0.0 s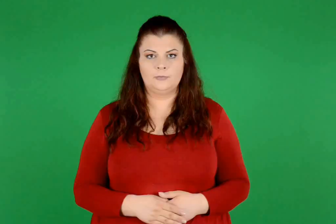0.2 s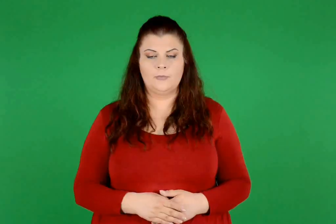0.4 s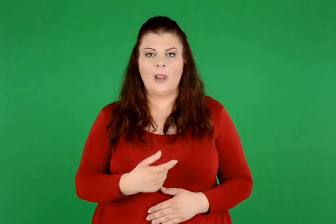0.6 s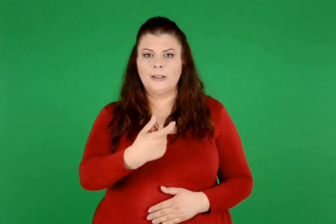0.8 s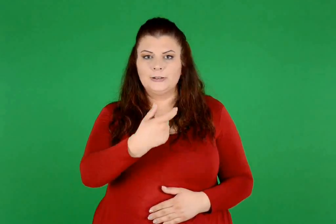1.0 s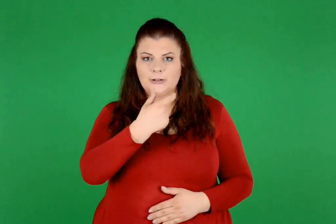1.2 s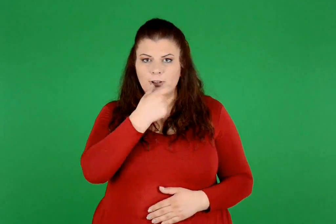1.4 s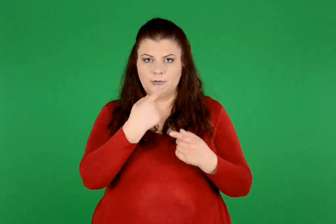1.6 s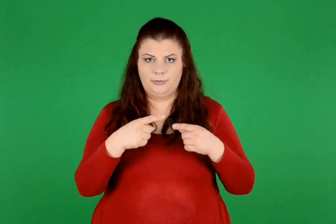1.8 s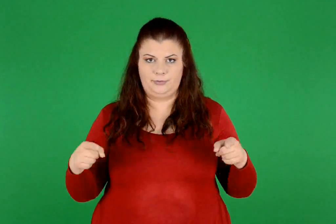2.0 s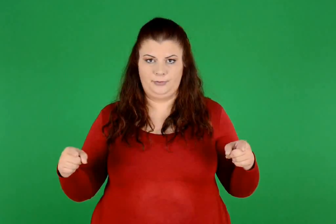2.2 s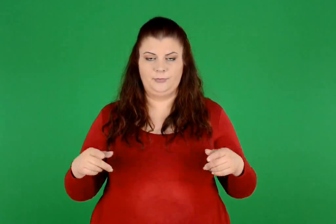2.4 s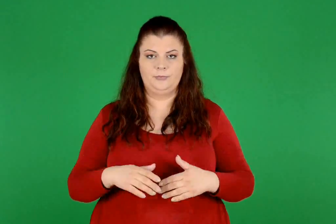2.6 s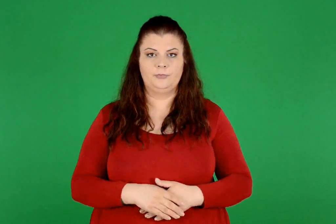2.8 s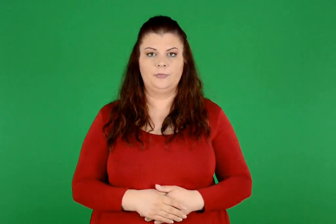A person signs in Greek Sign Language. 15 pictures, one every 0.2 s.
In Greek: μπισκότα
